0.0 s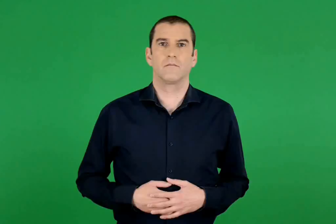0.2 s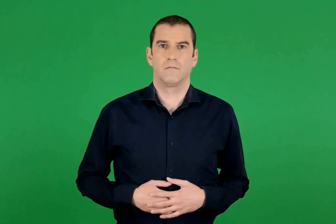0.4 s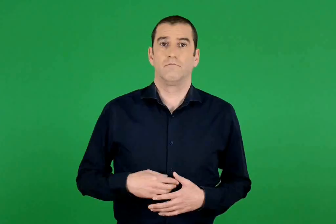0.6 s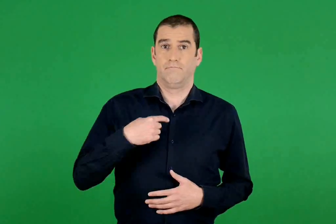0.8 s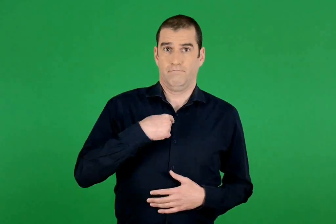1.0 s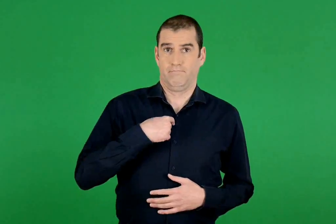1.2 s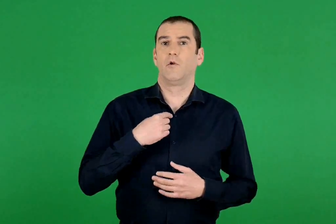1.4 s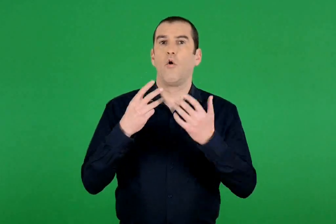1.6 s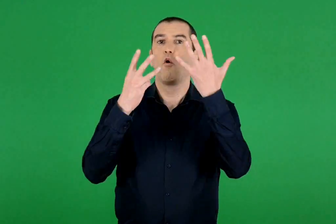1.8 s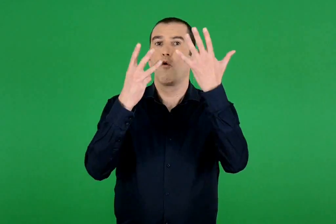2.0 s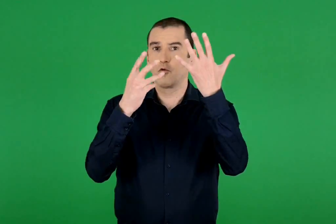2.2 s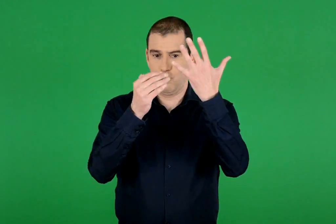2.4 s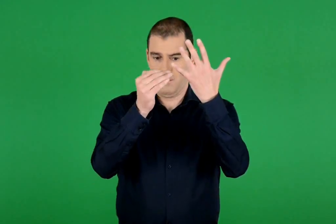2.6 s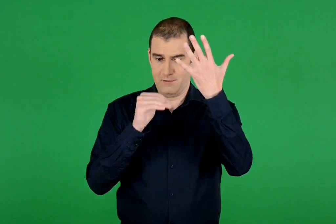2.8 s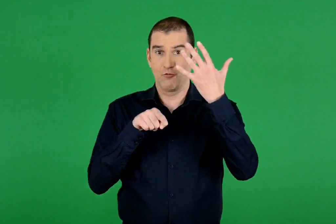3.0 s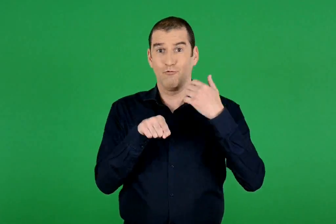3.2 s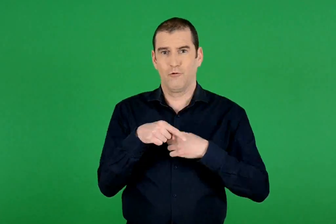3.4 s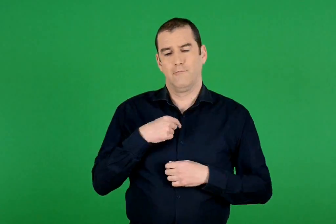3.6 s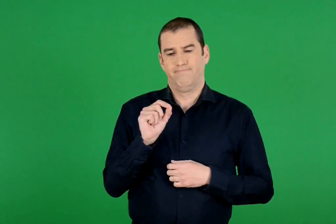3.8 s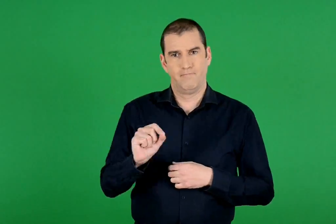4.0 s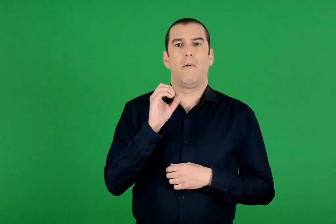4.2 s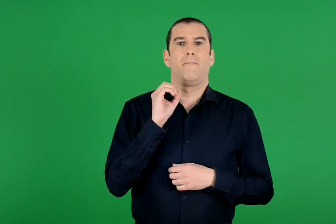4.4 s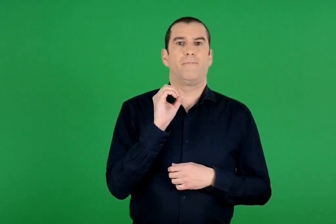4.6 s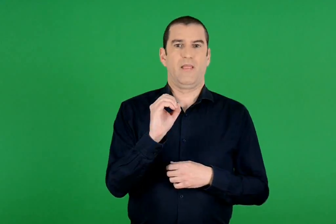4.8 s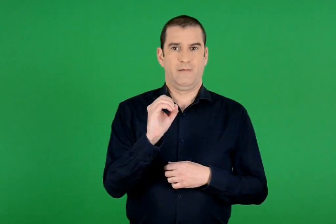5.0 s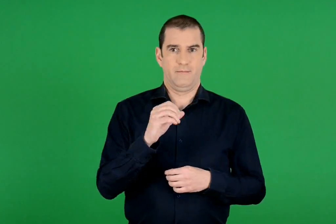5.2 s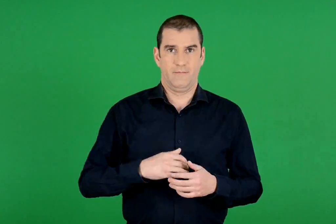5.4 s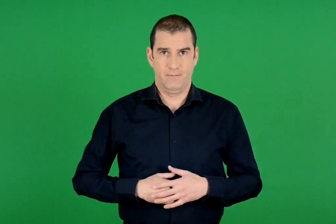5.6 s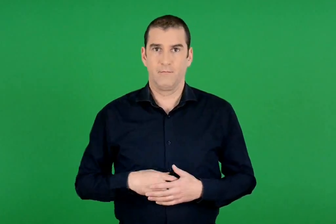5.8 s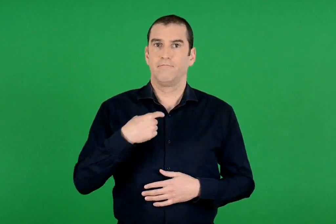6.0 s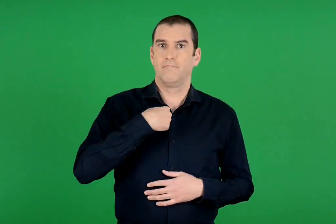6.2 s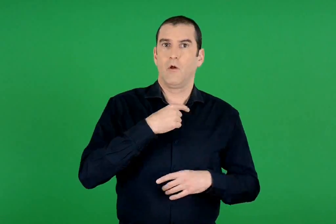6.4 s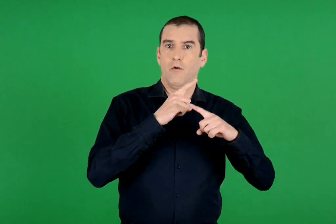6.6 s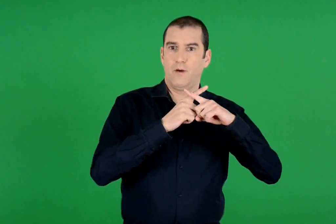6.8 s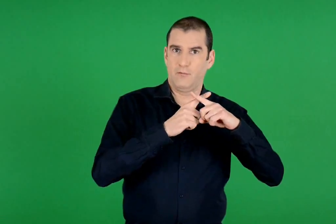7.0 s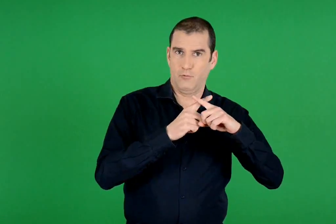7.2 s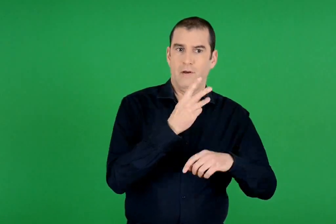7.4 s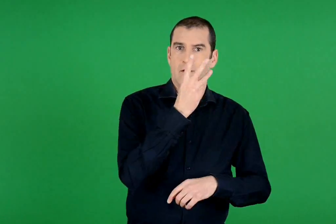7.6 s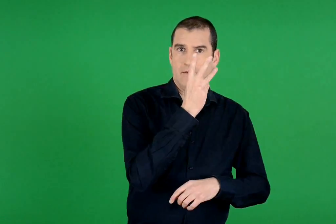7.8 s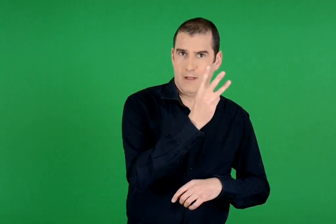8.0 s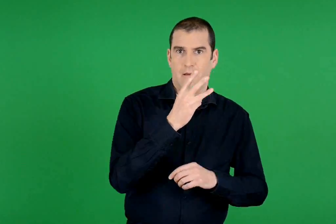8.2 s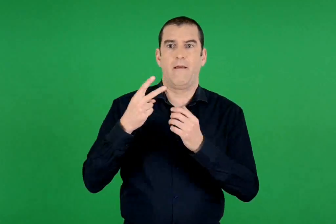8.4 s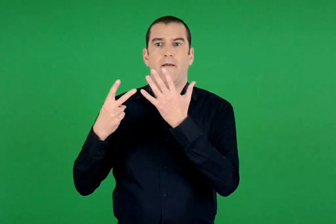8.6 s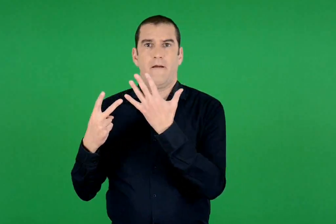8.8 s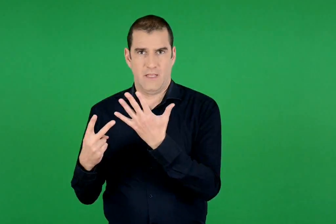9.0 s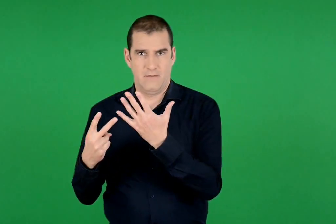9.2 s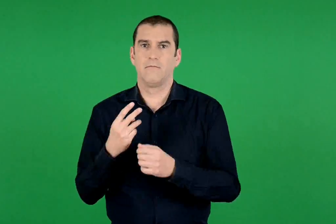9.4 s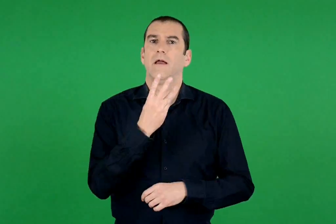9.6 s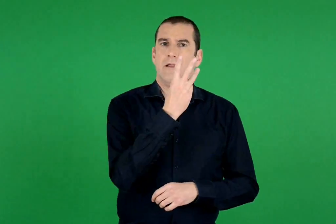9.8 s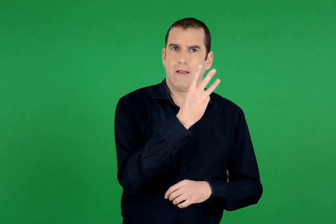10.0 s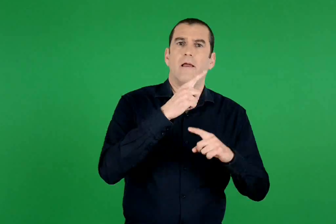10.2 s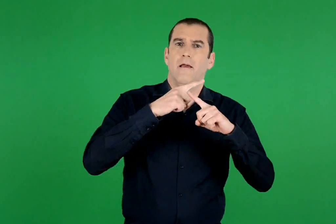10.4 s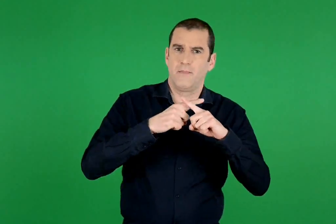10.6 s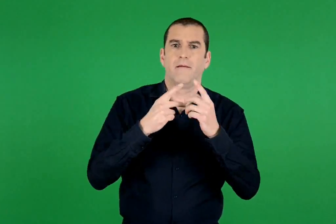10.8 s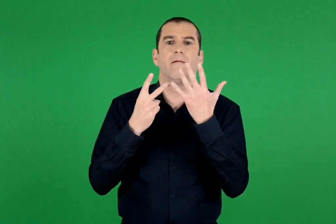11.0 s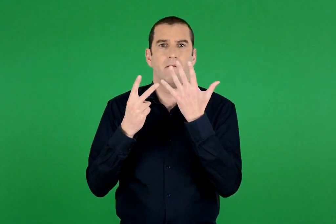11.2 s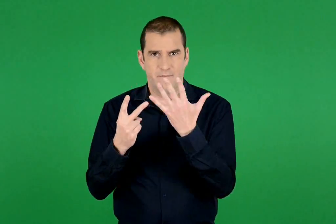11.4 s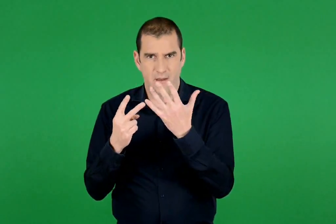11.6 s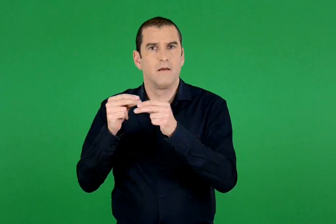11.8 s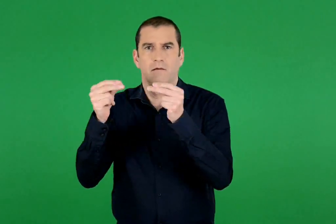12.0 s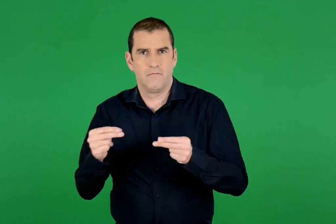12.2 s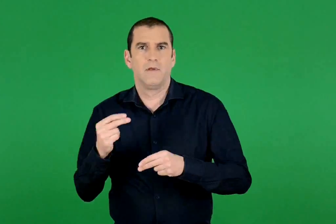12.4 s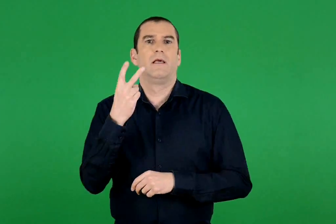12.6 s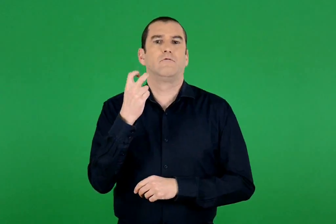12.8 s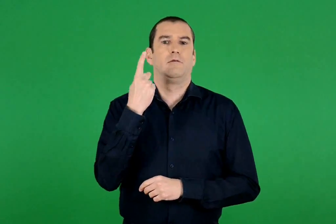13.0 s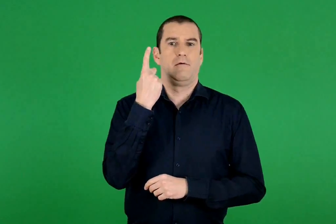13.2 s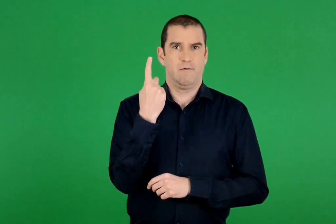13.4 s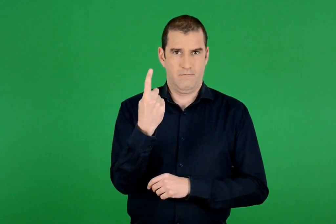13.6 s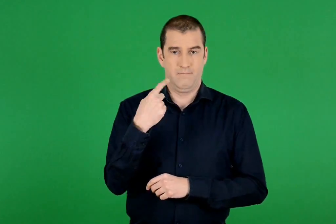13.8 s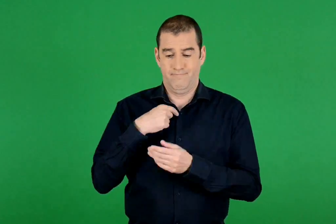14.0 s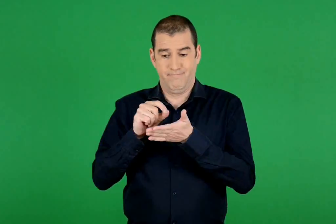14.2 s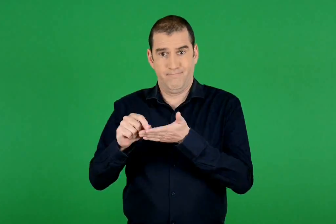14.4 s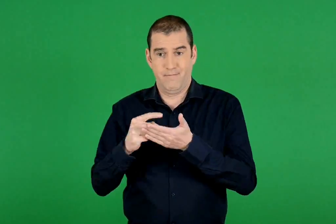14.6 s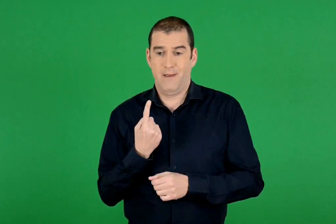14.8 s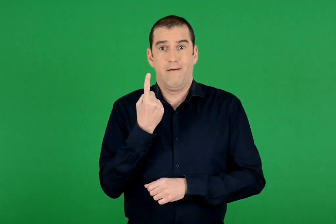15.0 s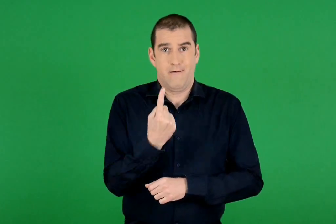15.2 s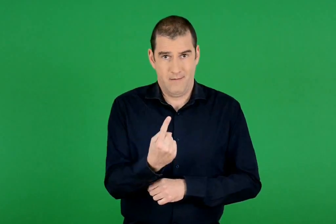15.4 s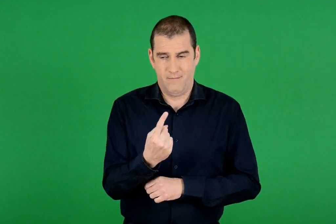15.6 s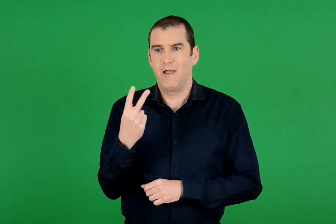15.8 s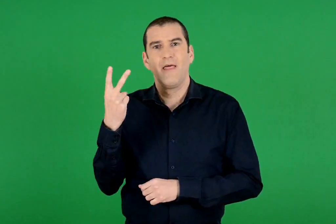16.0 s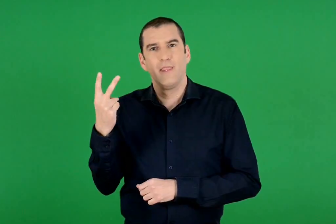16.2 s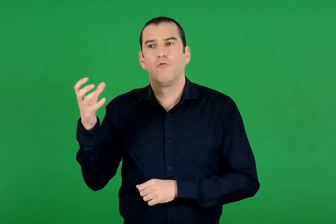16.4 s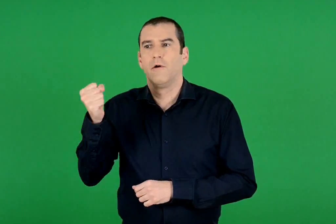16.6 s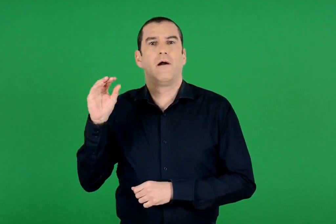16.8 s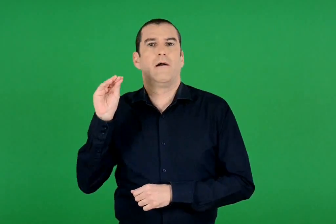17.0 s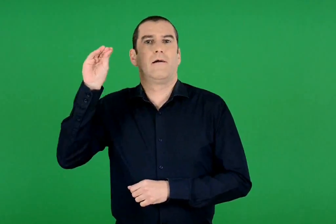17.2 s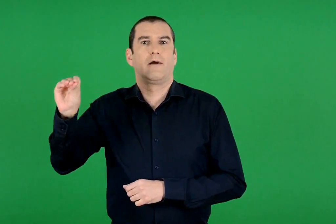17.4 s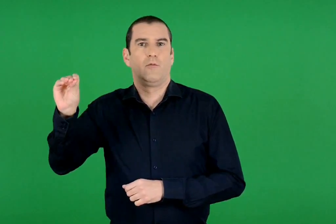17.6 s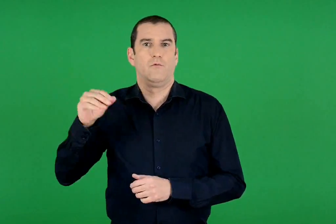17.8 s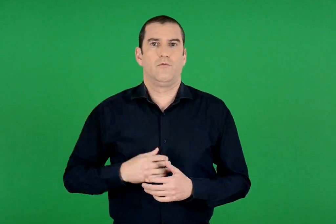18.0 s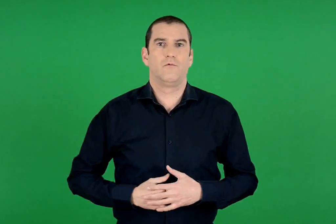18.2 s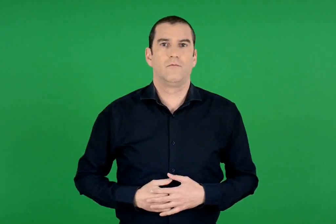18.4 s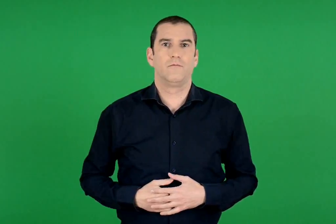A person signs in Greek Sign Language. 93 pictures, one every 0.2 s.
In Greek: βάζω το 0 κάτω από το 8. πολλαπλασιάζω το 3 επί το 7 3 x 7 = 21. γράφω το 1 και έχω 2 κρατούμενα
